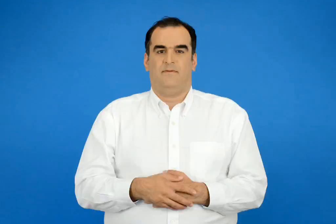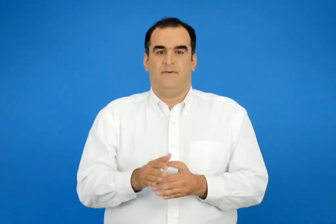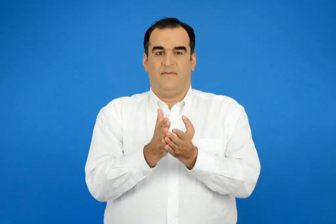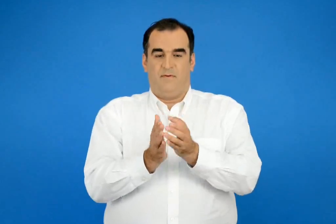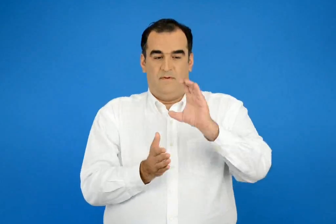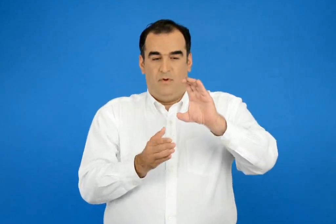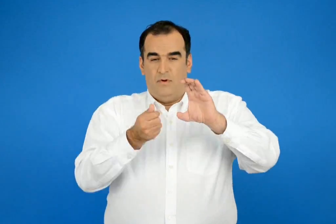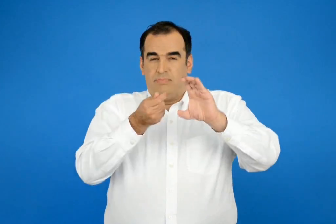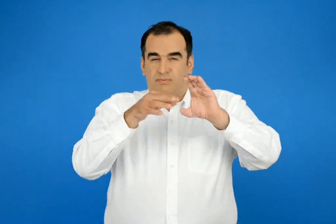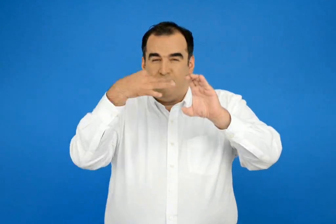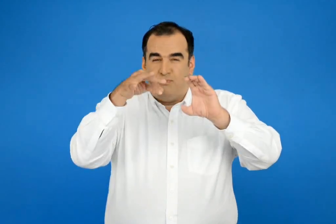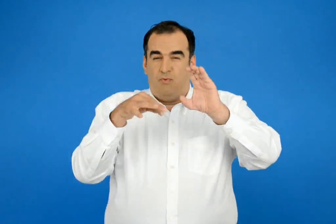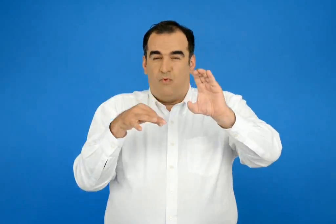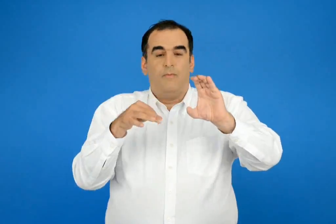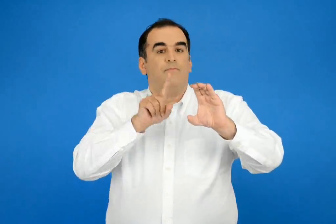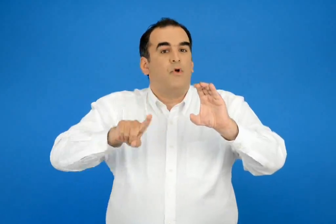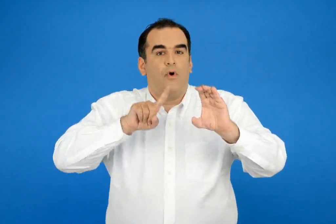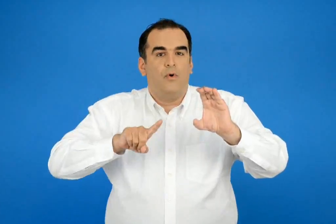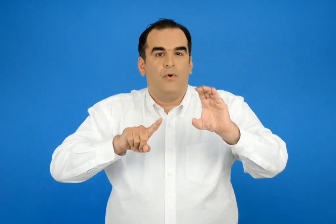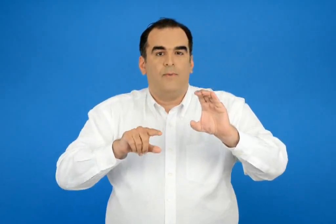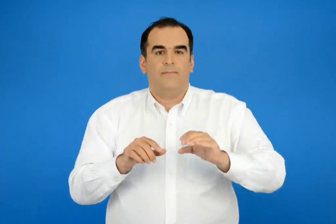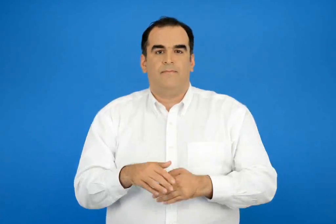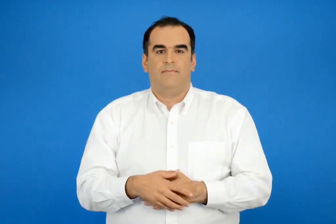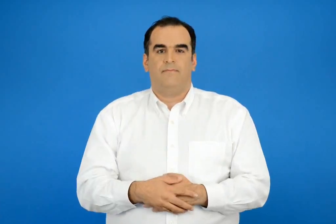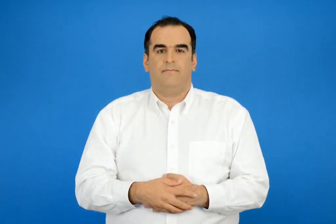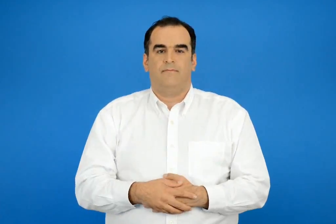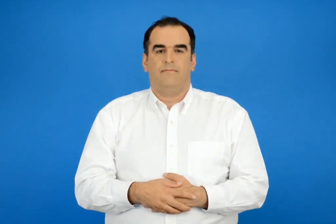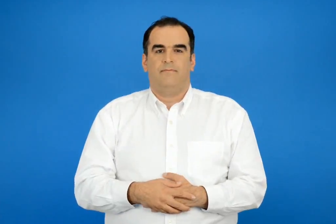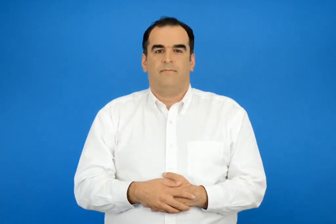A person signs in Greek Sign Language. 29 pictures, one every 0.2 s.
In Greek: ποιό βιβλίο έχει τις περισσότερες σελίδες ;
